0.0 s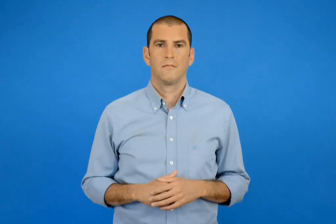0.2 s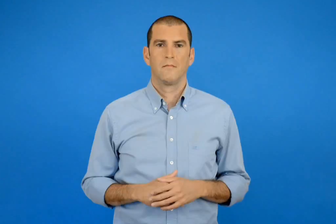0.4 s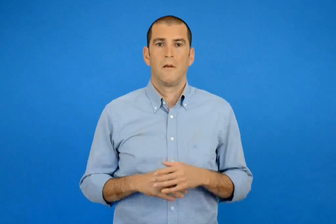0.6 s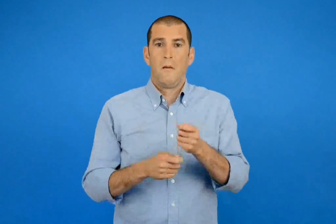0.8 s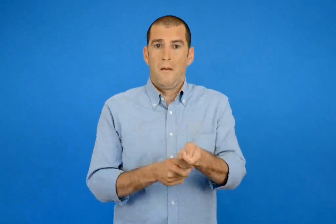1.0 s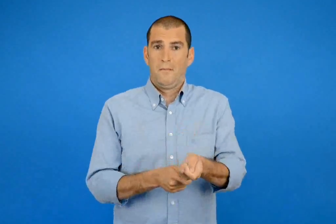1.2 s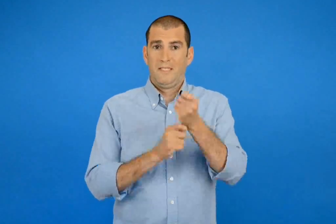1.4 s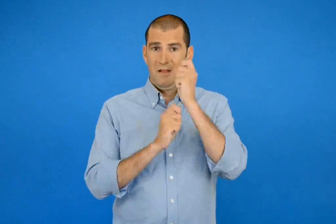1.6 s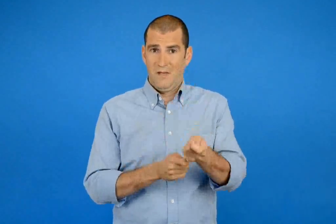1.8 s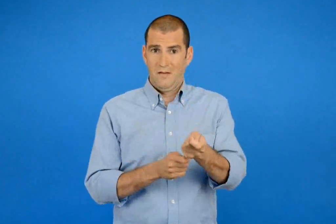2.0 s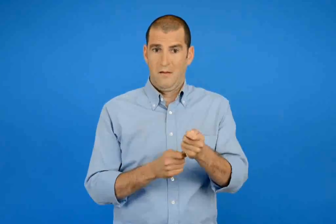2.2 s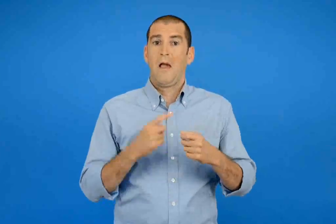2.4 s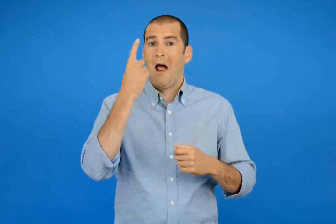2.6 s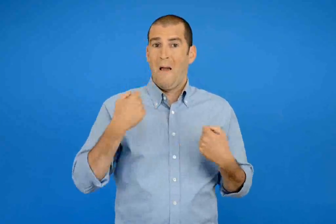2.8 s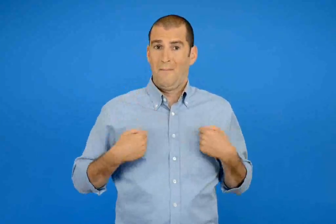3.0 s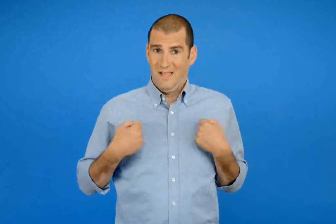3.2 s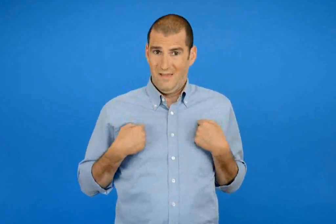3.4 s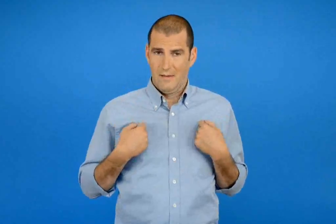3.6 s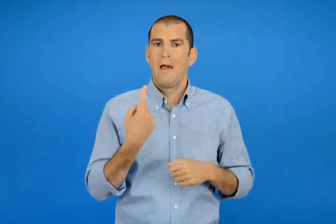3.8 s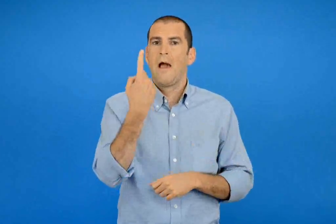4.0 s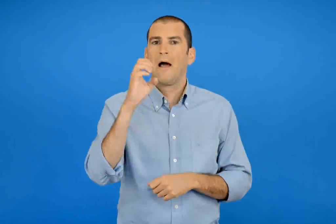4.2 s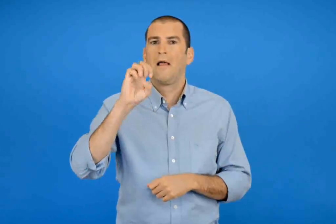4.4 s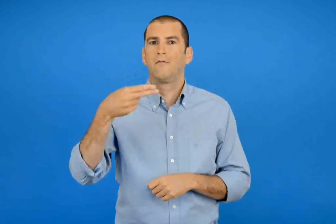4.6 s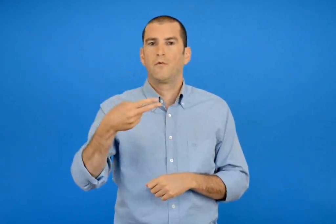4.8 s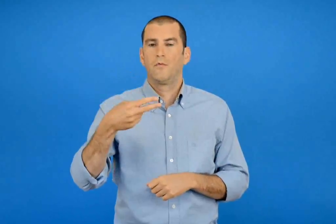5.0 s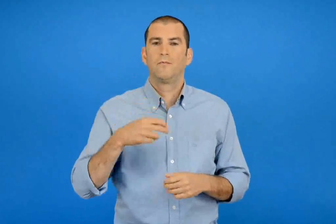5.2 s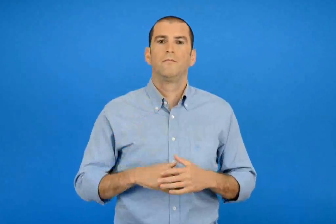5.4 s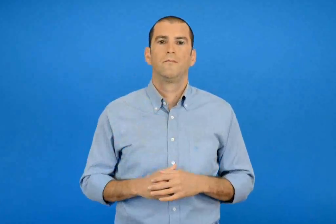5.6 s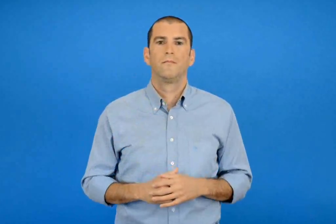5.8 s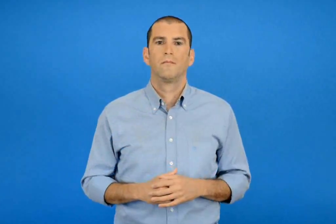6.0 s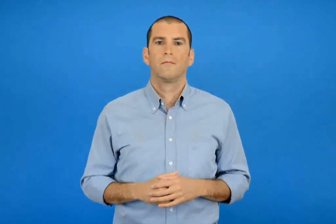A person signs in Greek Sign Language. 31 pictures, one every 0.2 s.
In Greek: ψάρεμα 1 € το παιχνίδι
